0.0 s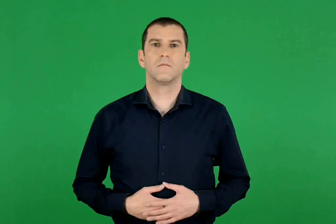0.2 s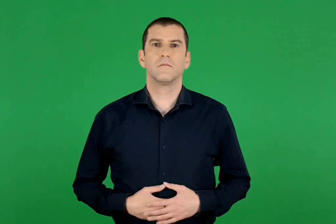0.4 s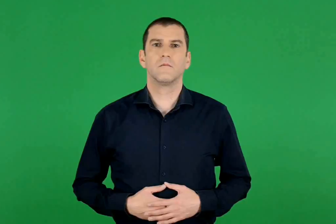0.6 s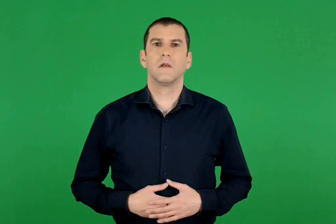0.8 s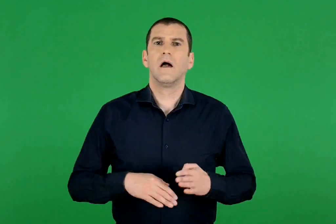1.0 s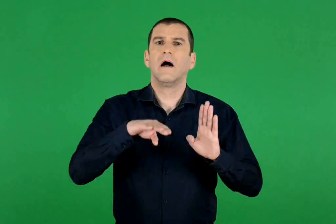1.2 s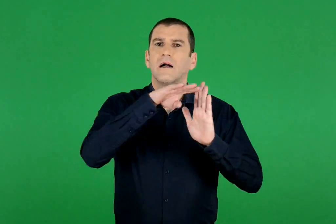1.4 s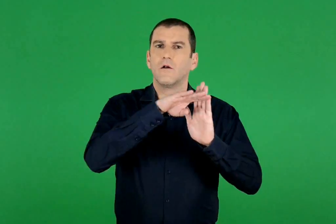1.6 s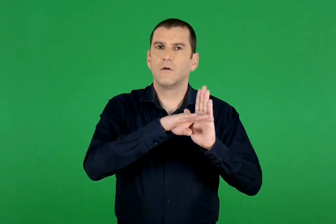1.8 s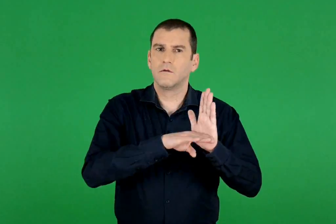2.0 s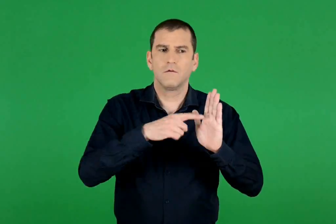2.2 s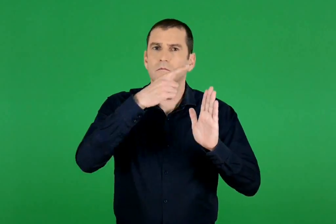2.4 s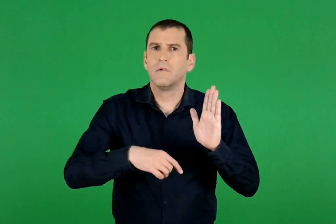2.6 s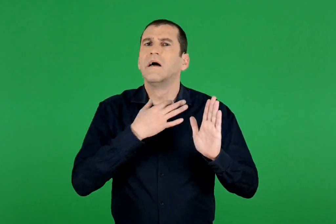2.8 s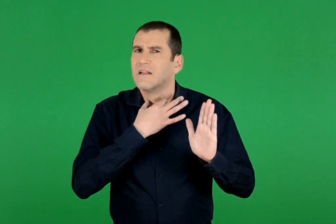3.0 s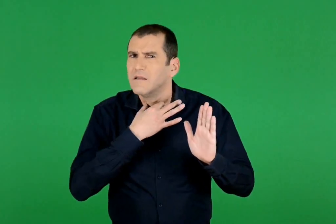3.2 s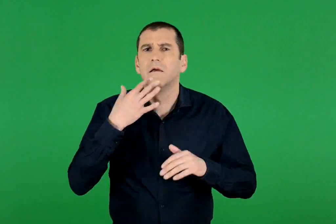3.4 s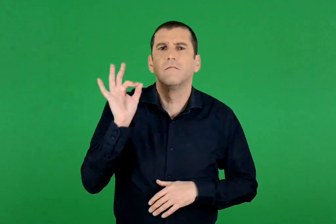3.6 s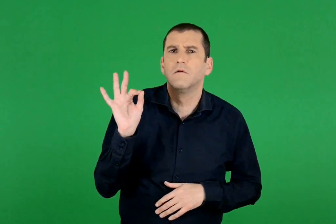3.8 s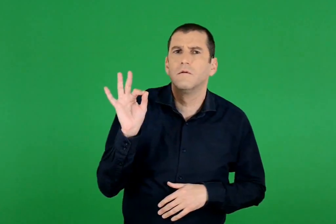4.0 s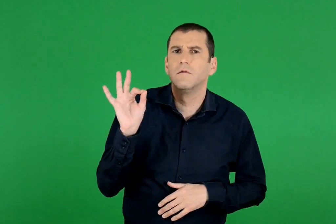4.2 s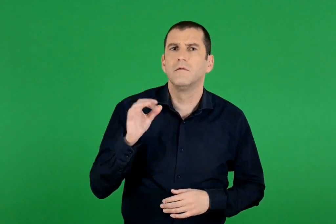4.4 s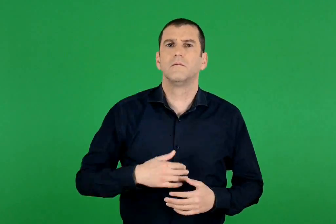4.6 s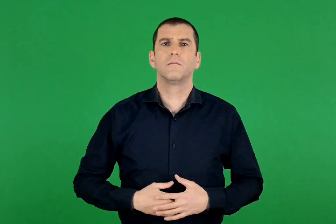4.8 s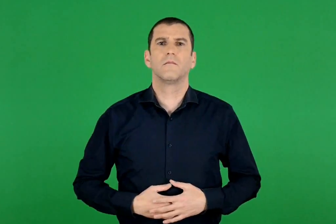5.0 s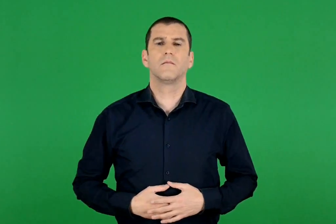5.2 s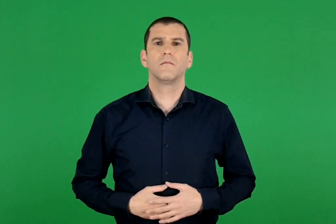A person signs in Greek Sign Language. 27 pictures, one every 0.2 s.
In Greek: σε τι μας χρειάζονται οι κανόνες ;
